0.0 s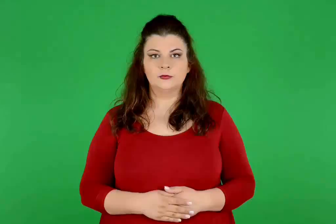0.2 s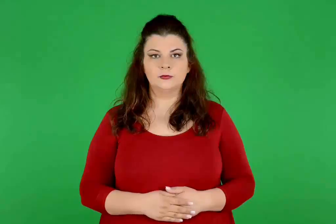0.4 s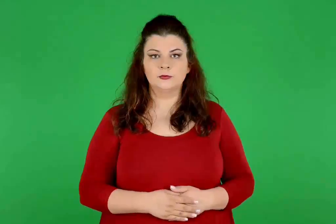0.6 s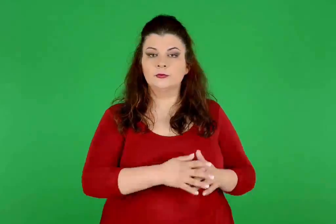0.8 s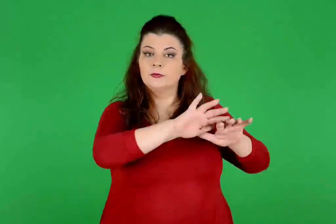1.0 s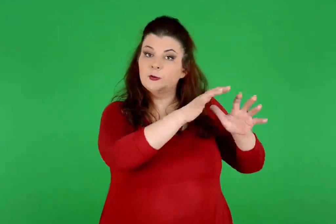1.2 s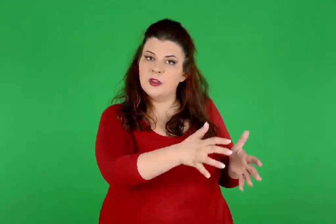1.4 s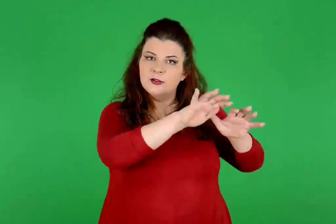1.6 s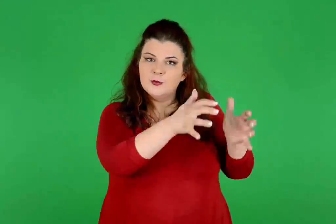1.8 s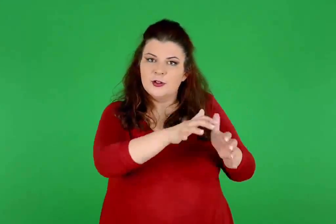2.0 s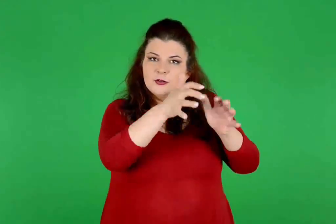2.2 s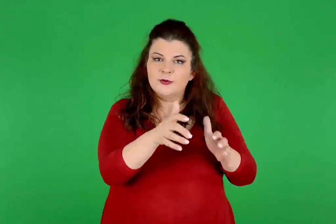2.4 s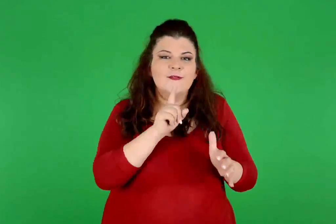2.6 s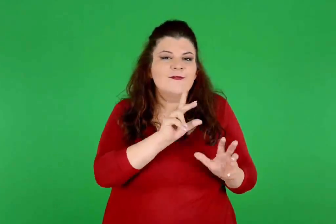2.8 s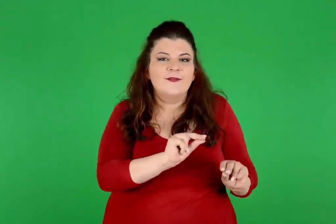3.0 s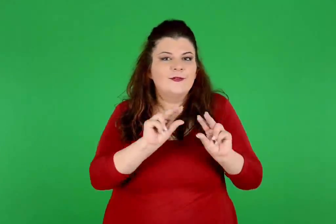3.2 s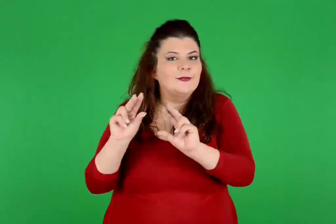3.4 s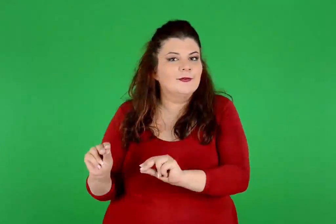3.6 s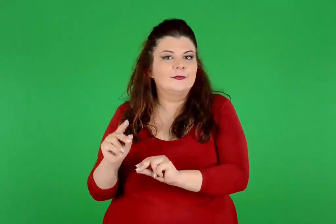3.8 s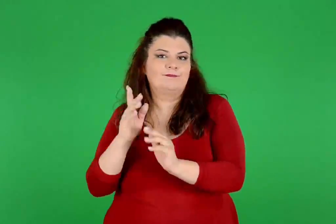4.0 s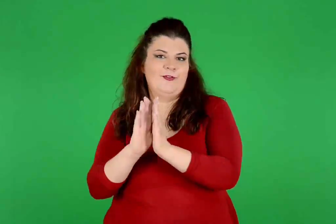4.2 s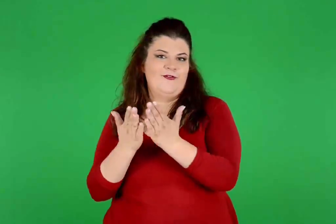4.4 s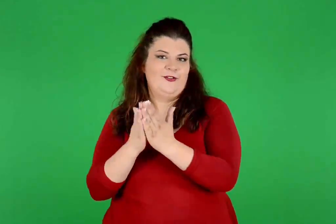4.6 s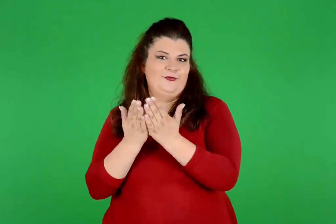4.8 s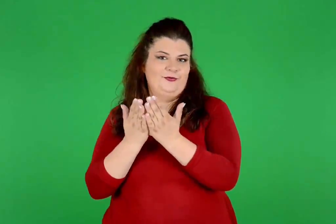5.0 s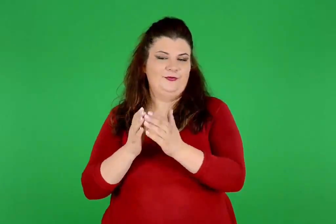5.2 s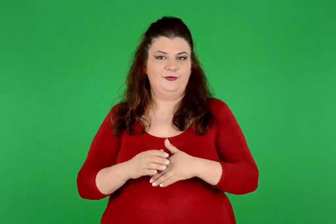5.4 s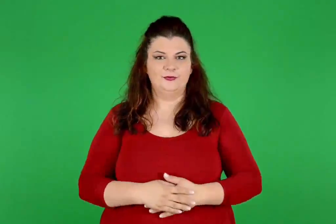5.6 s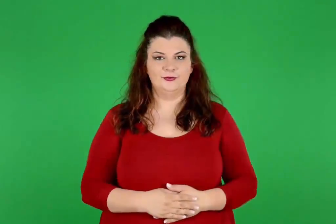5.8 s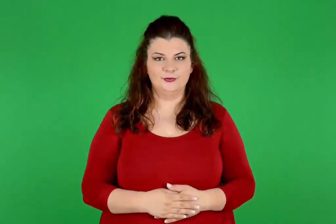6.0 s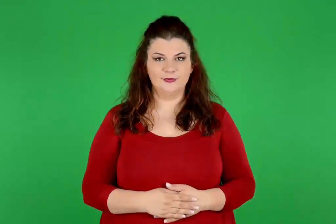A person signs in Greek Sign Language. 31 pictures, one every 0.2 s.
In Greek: οι σπηλιές έχουνε γίνει σαν ένα βιβλίο
